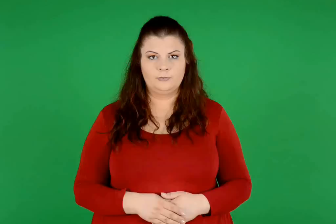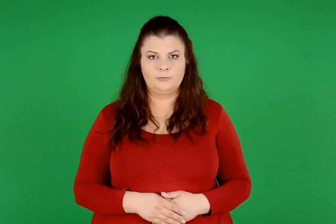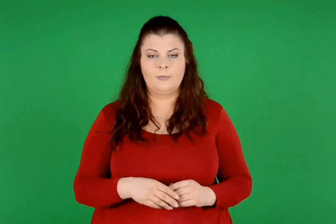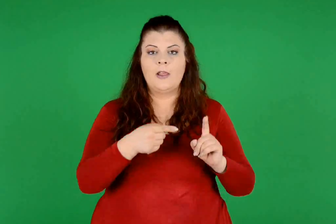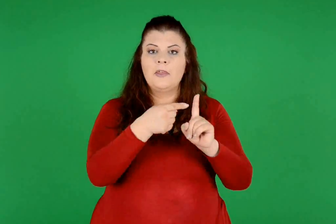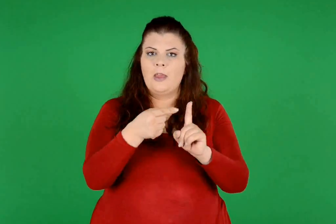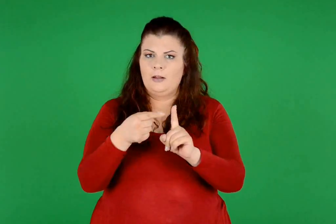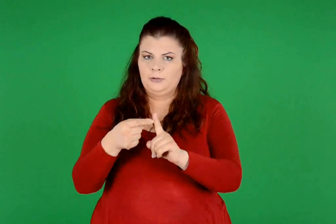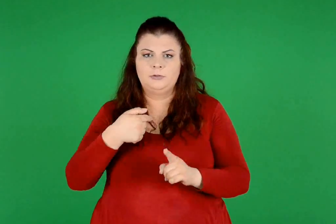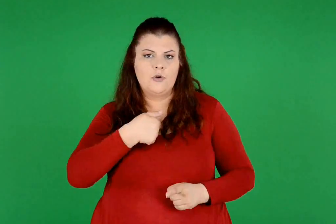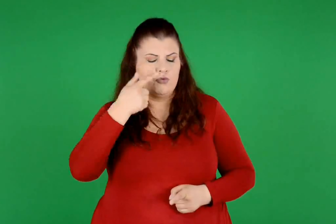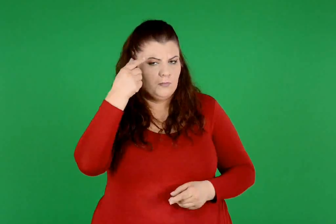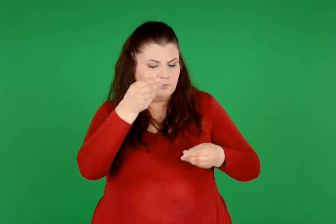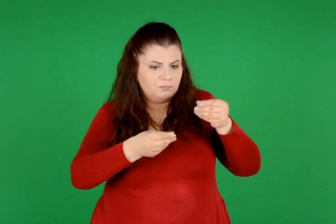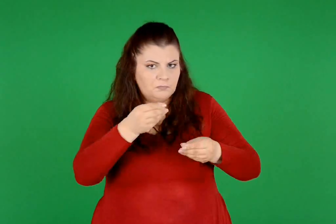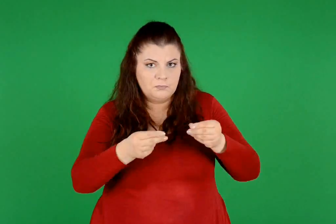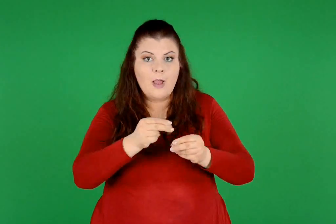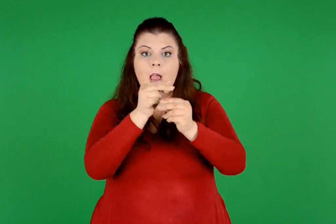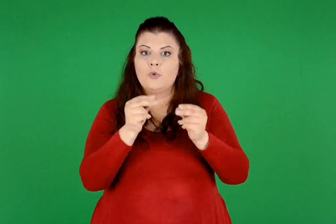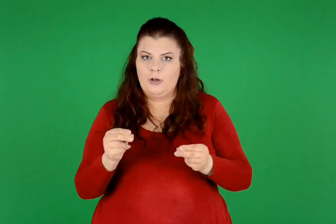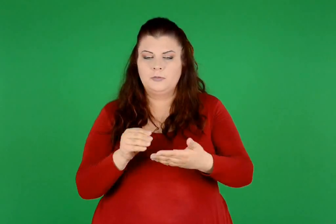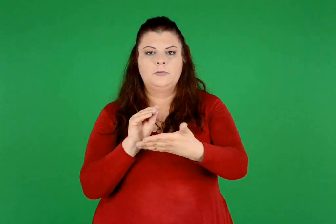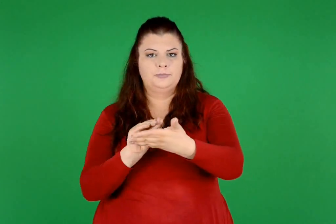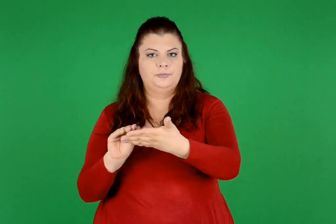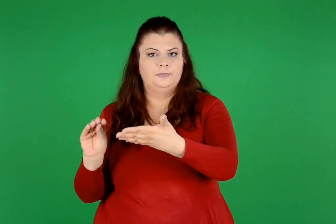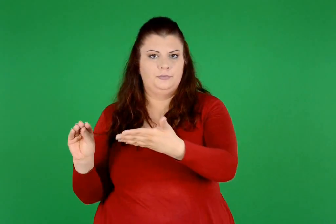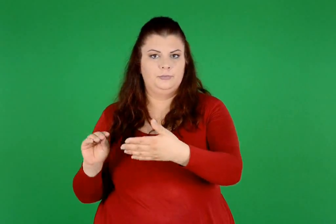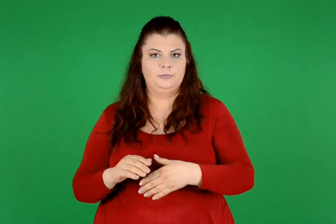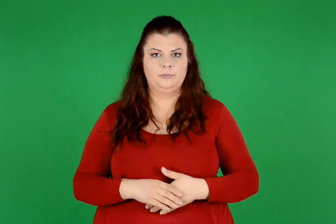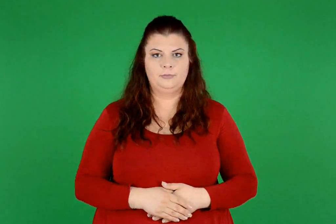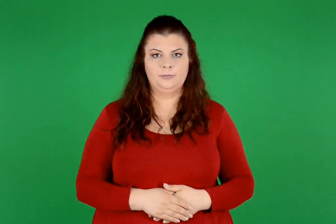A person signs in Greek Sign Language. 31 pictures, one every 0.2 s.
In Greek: κάνω τις διαιρέσεις και γράφω το αποτέλεσμα
